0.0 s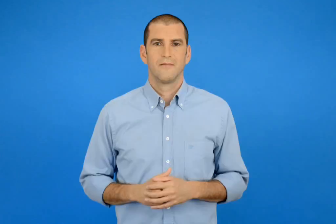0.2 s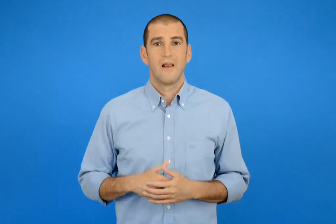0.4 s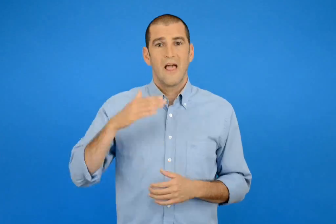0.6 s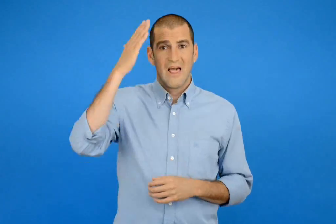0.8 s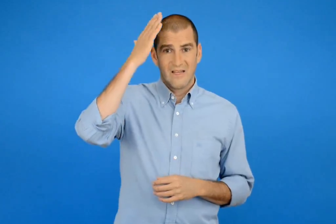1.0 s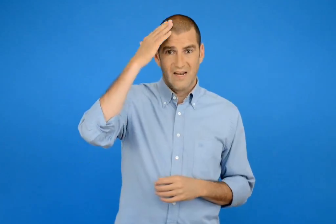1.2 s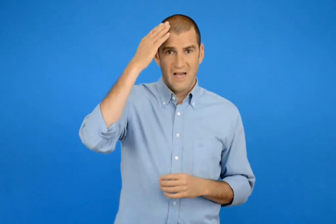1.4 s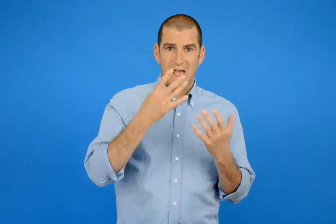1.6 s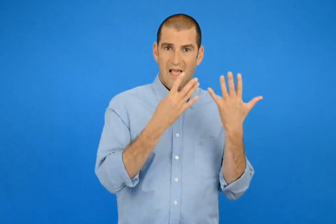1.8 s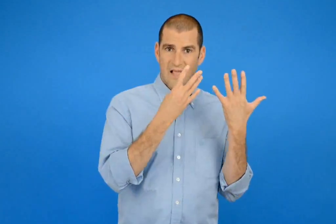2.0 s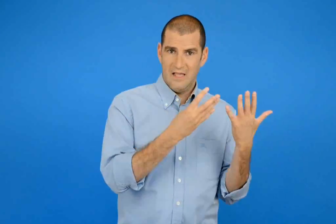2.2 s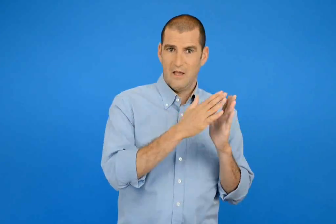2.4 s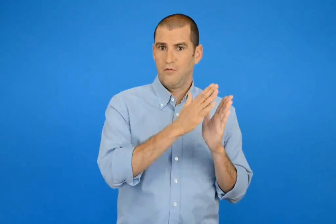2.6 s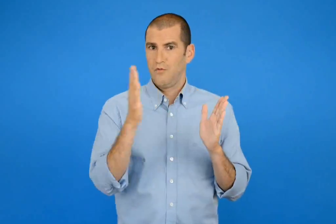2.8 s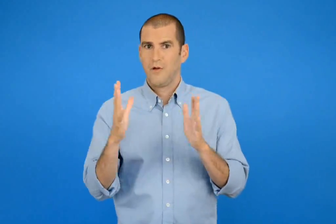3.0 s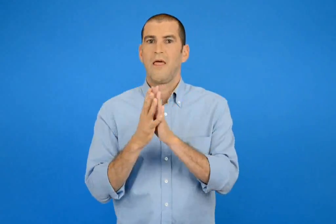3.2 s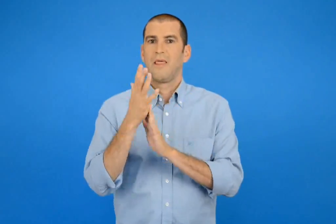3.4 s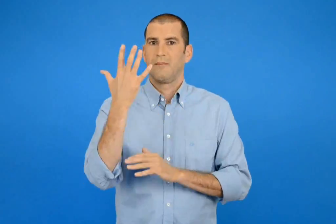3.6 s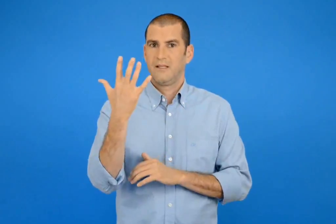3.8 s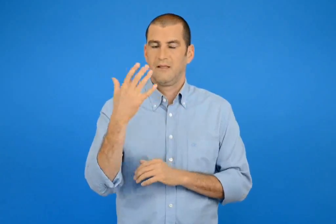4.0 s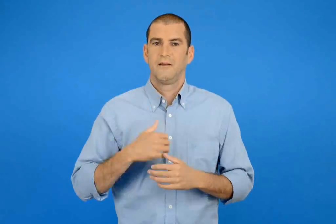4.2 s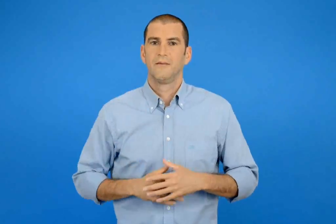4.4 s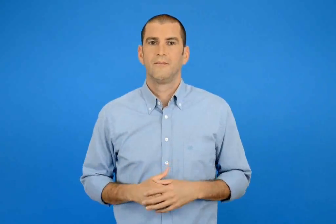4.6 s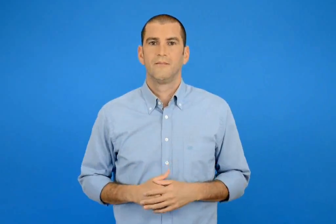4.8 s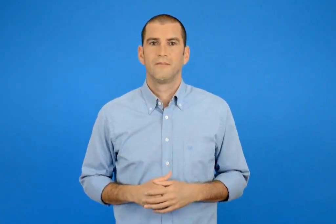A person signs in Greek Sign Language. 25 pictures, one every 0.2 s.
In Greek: κεφάλαια 9 - 15
